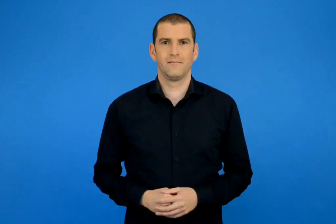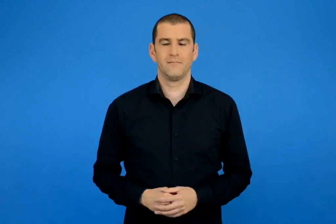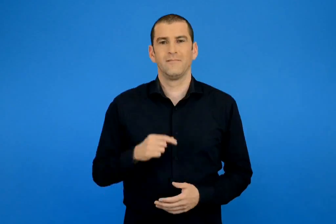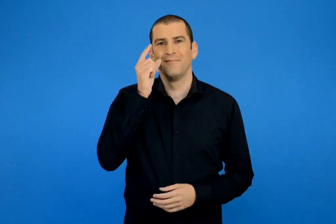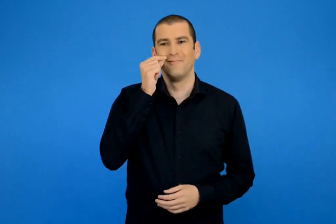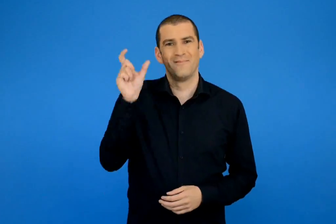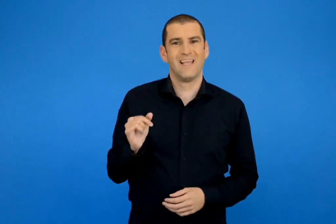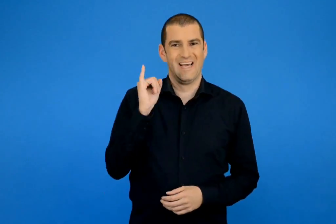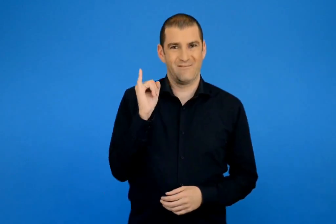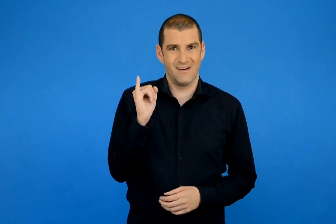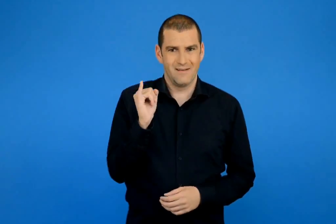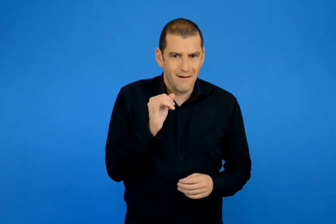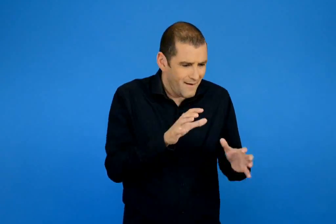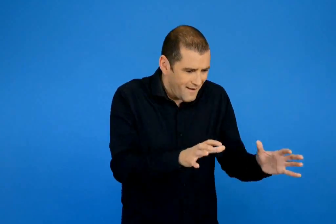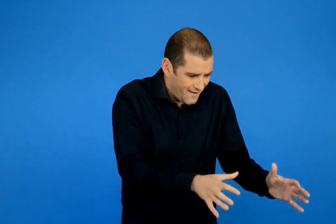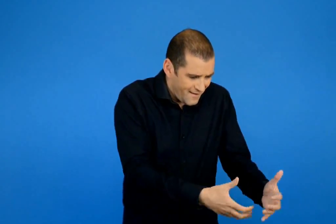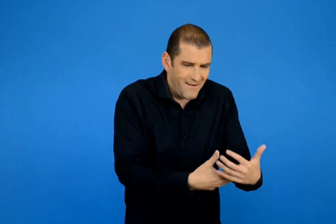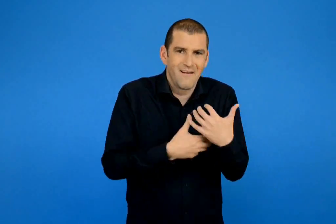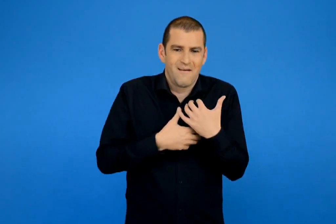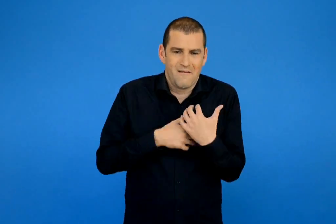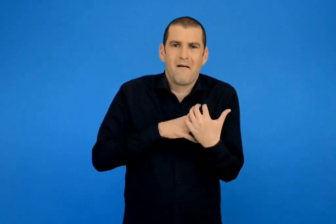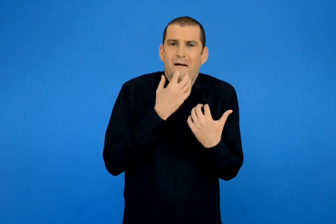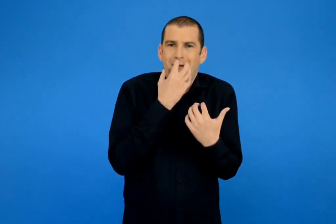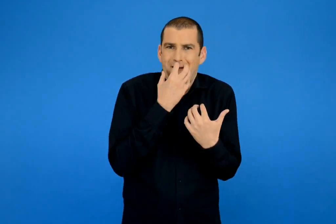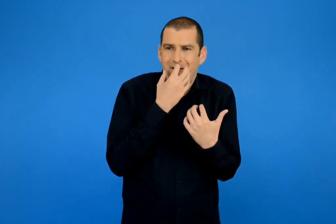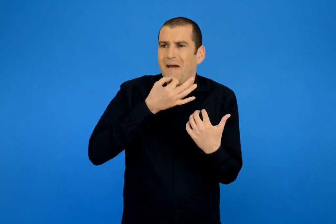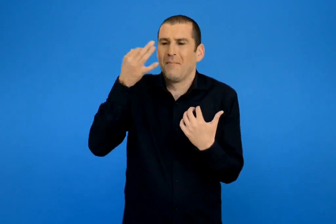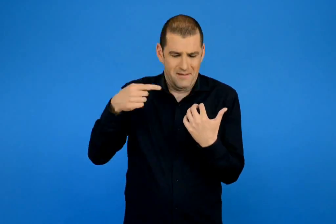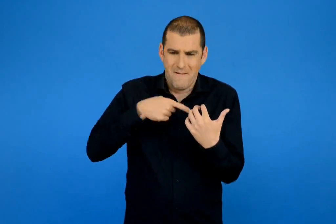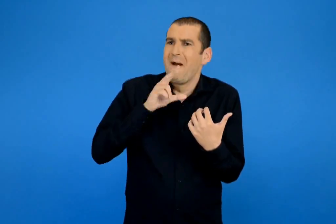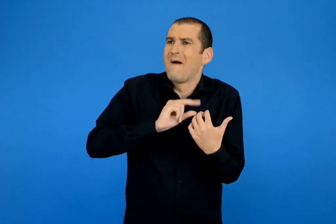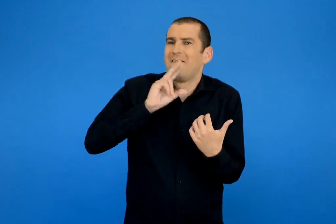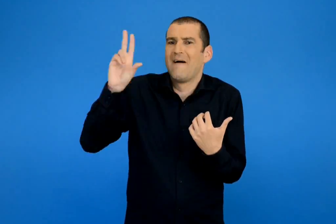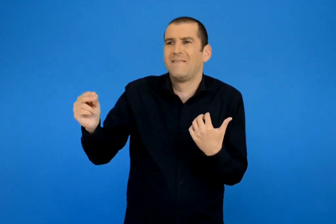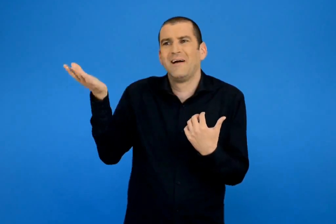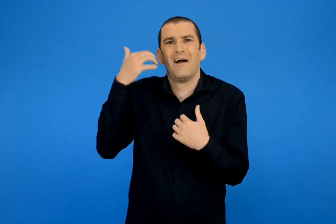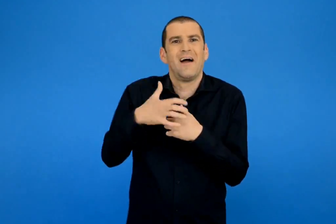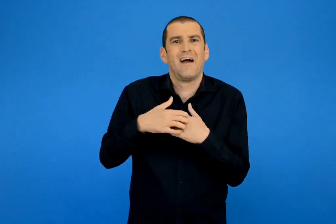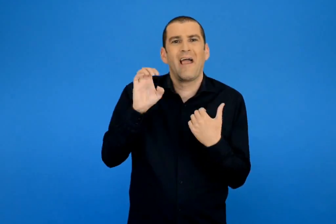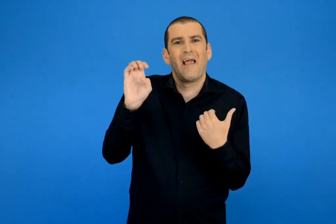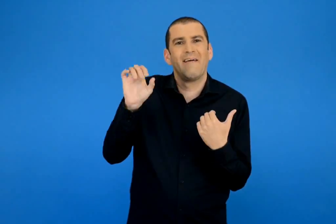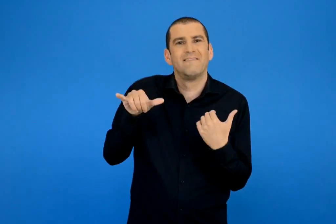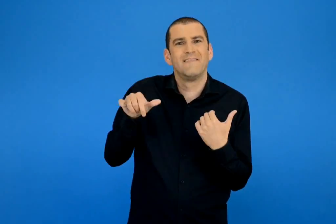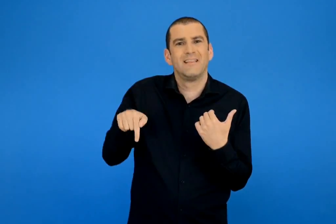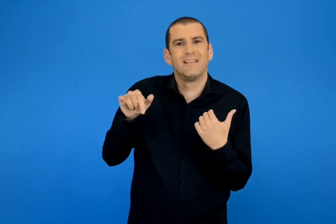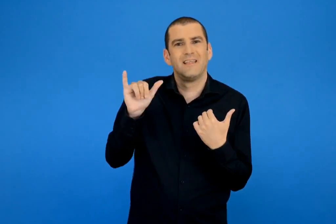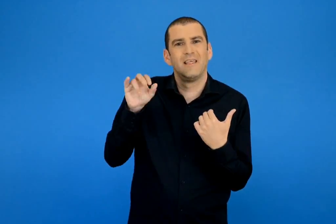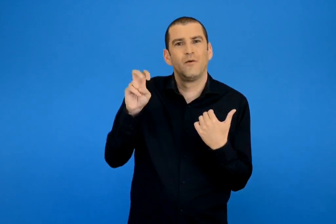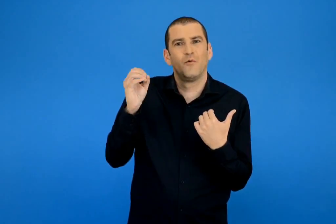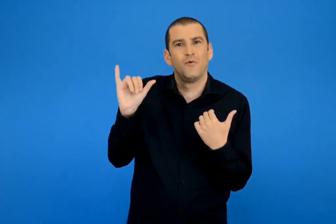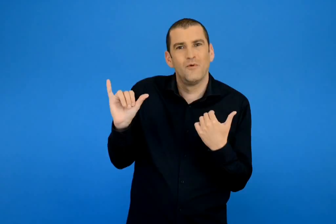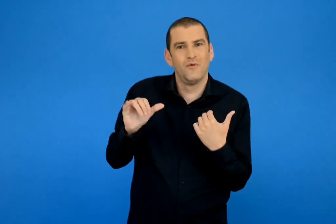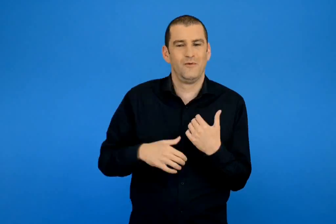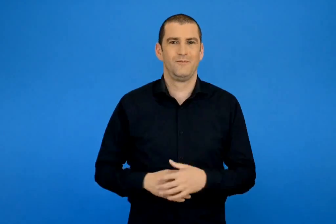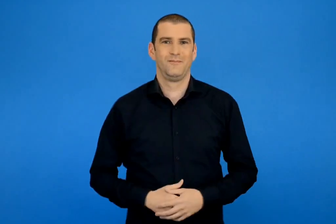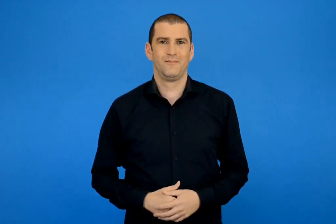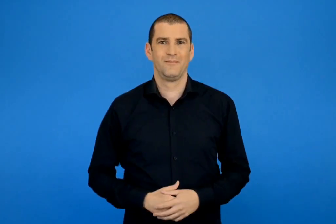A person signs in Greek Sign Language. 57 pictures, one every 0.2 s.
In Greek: ω ποσό μοιάζει με την ευτυχου φώναξε ο ιβάν και πηρέ στην αγκαλιά του το γατάκι για να το ζεστάνει
